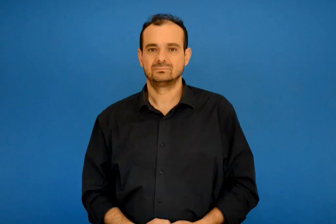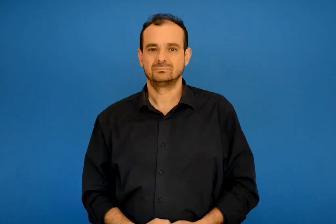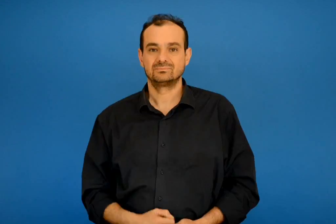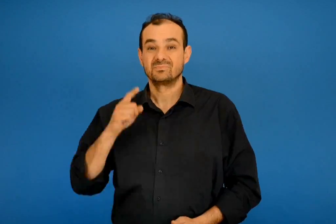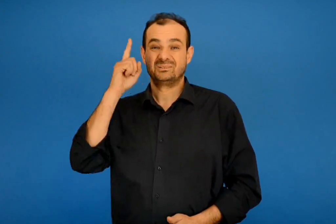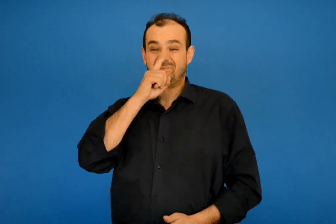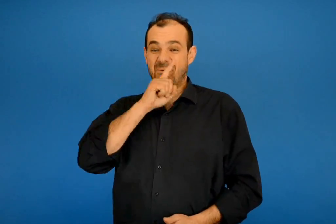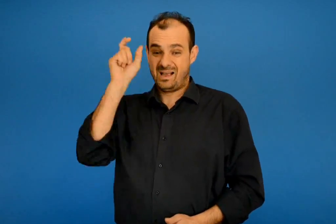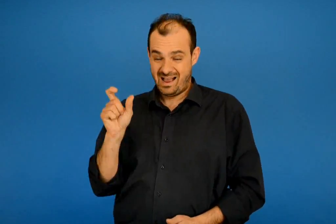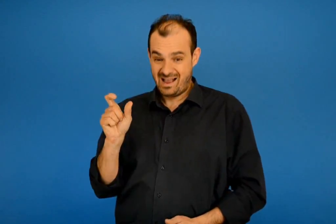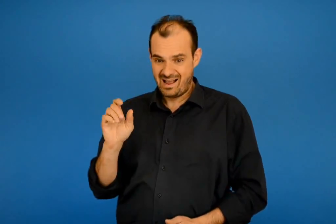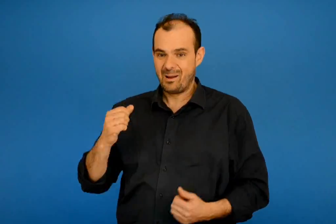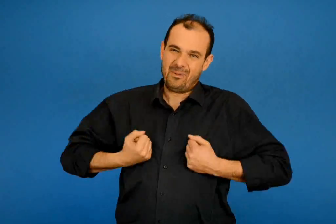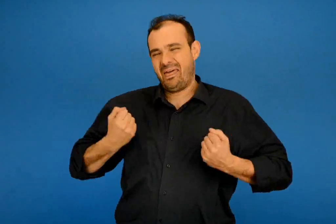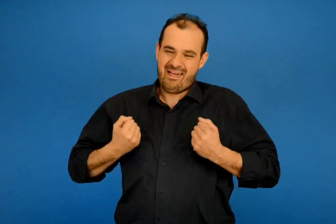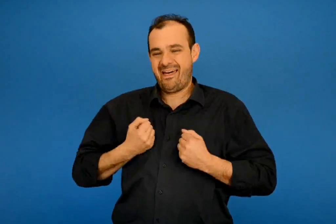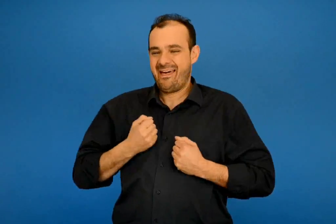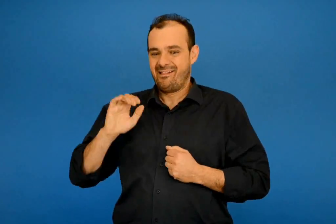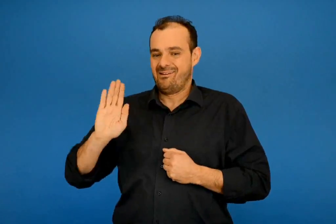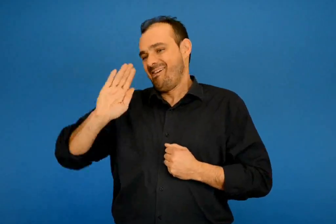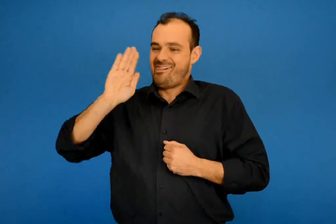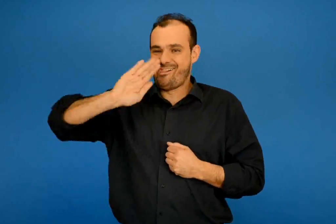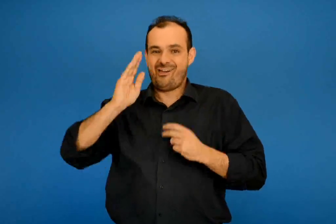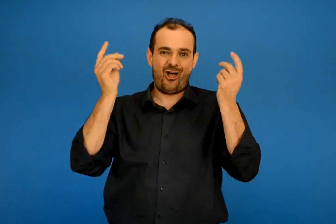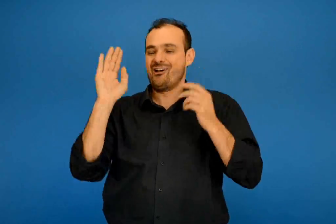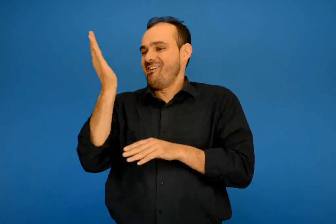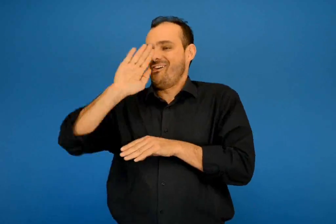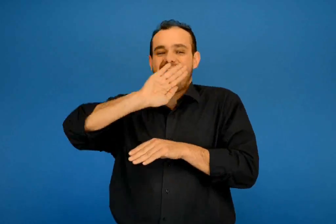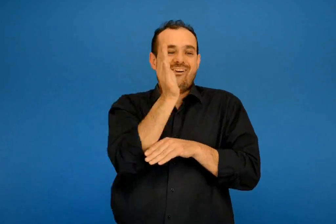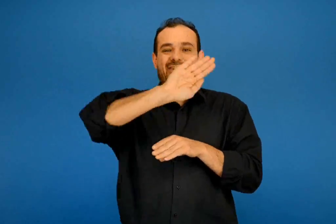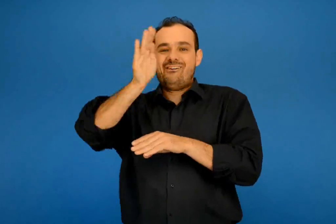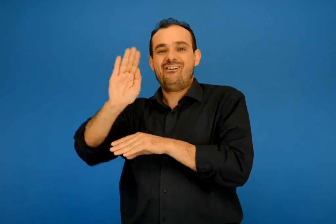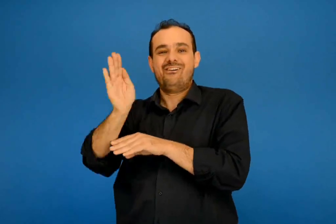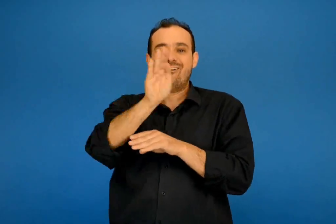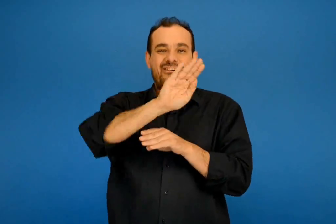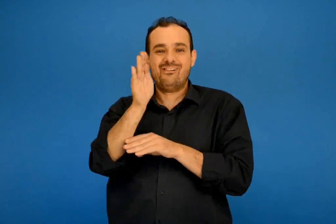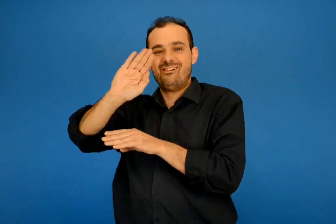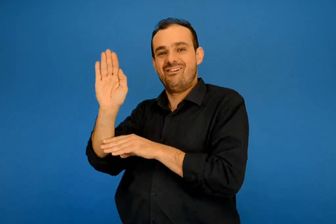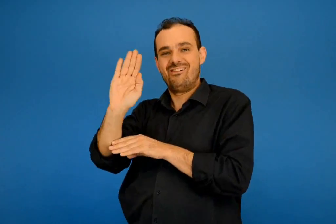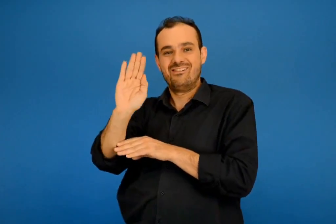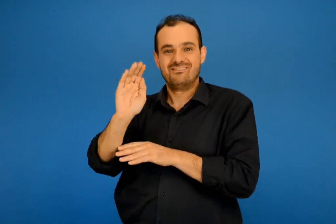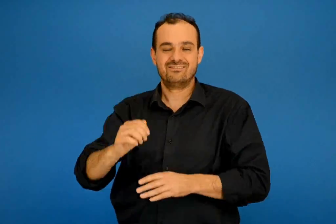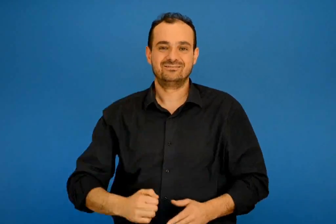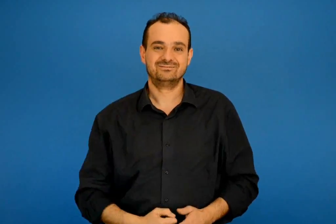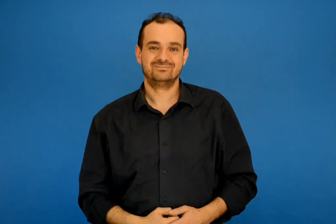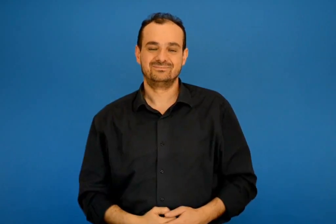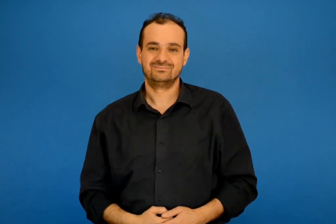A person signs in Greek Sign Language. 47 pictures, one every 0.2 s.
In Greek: όμως το ψέμα κούνησε παιχνιδιάρικα το κεφάλι του κι έφυγε χοροπηδώντας
